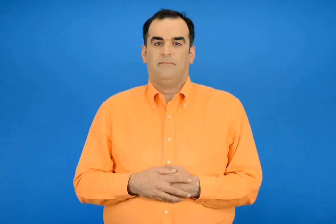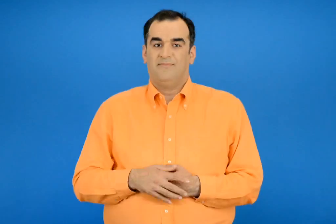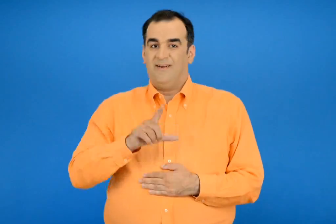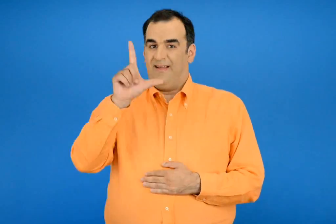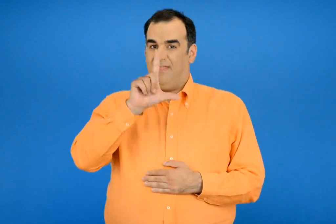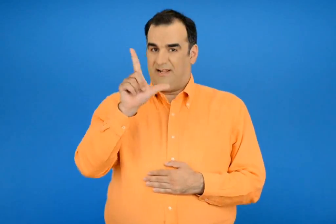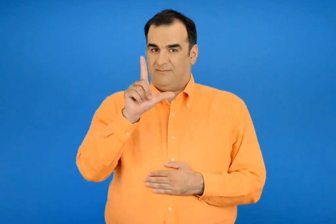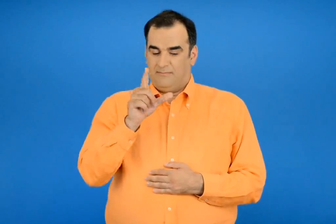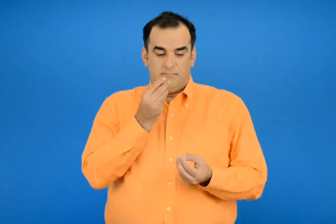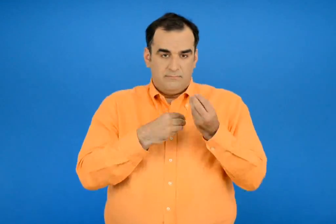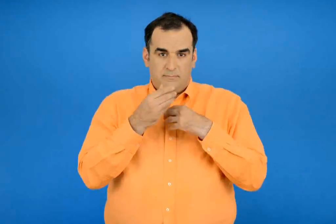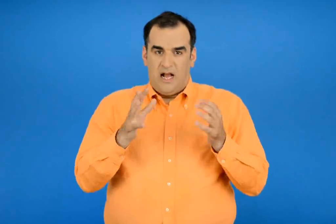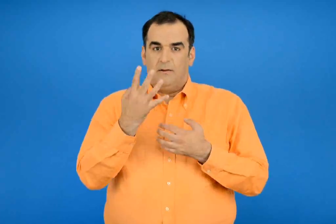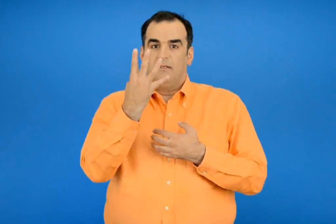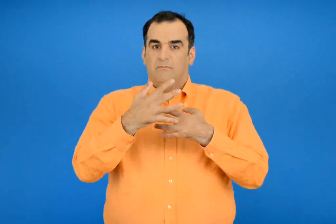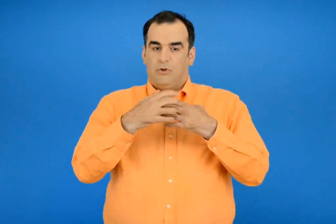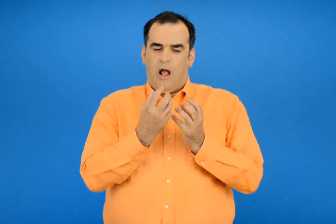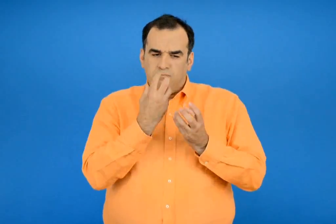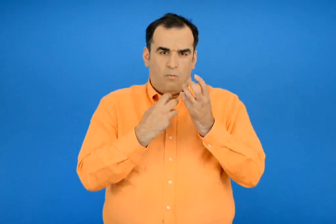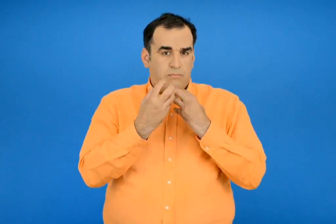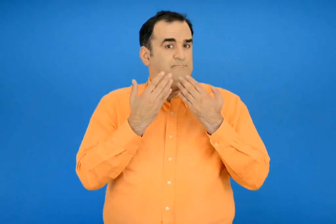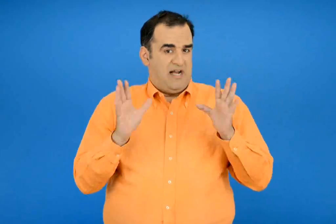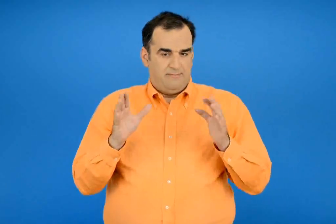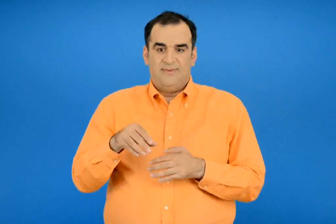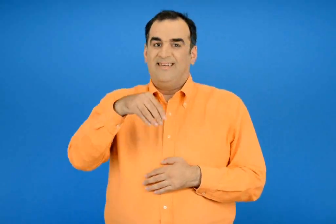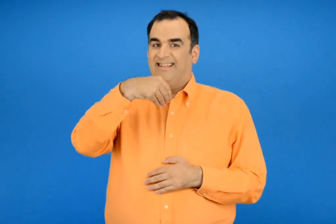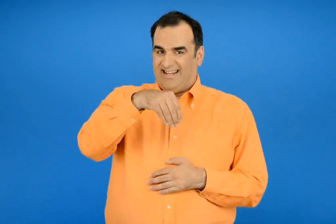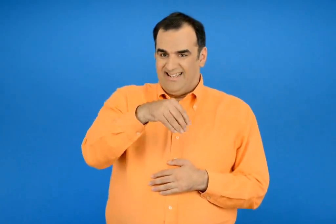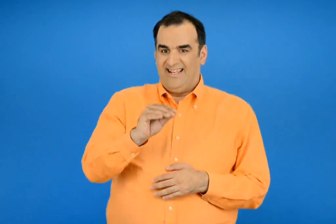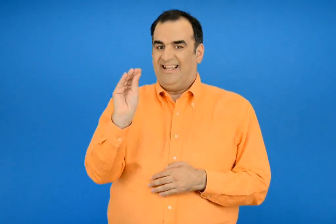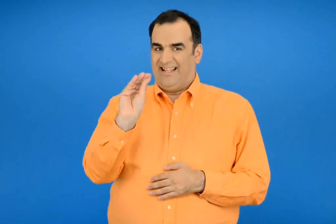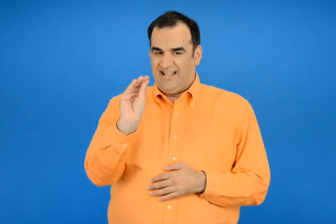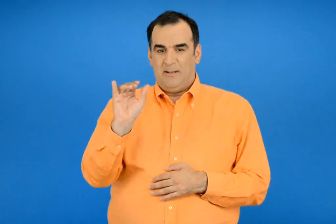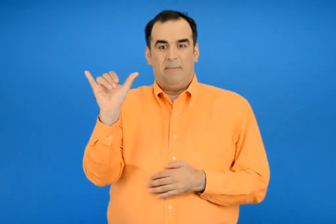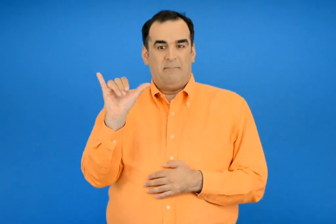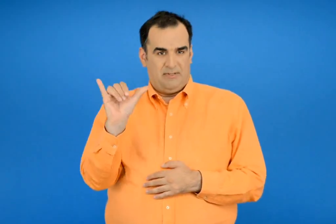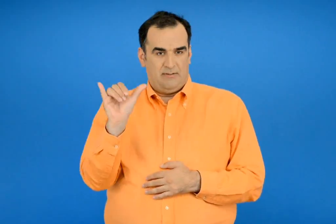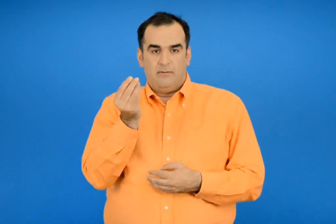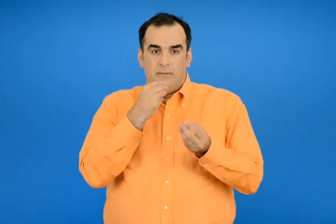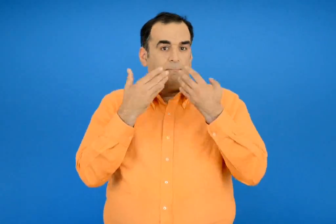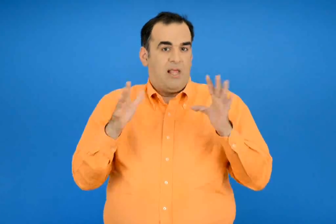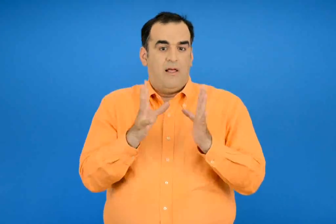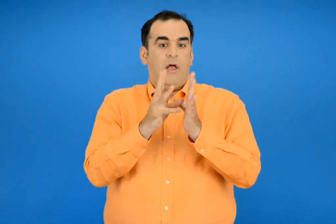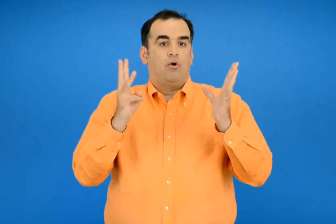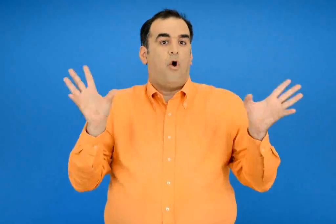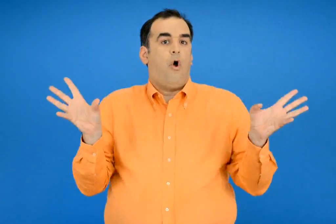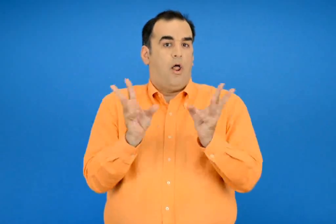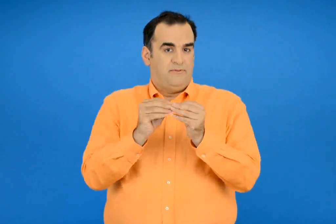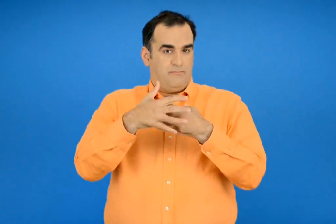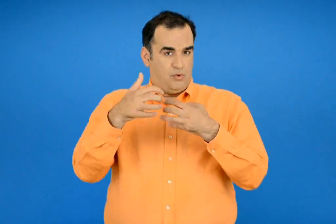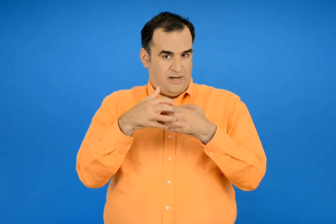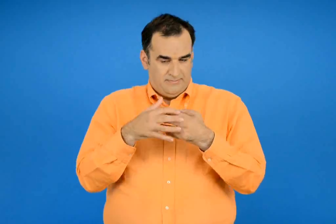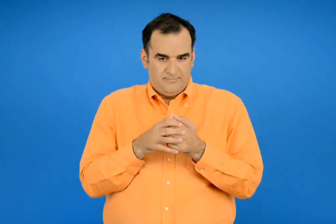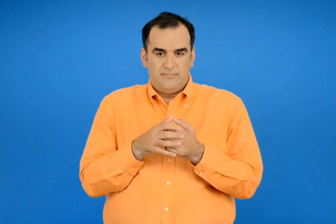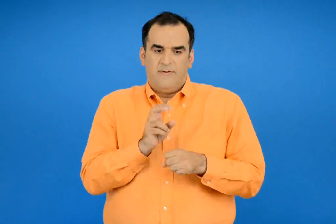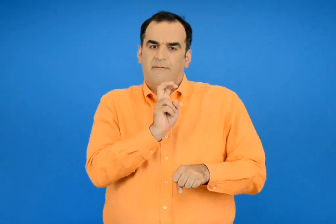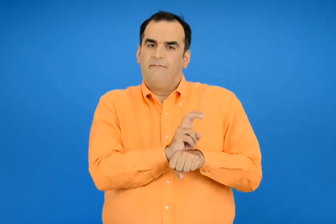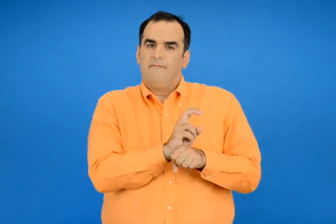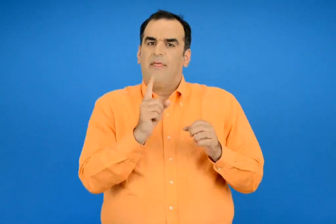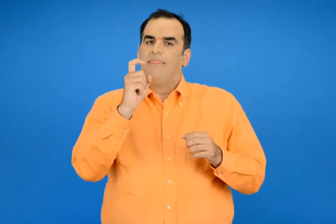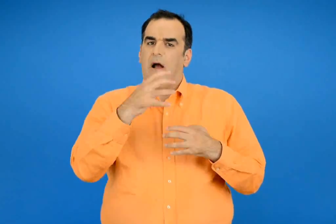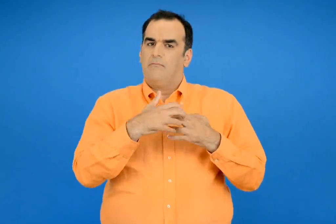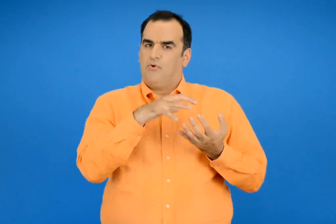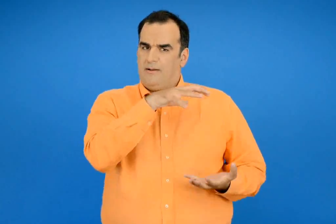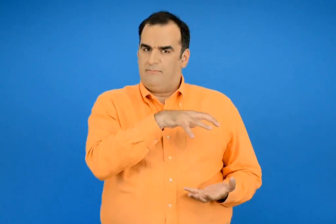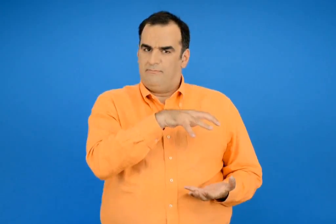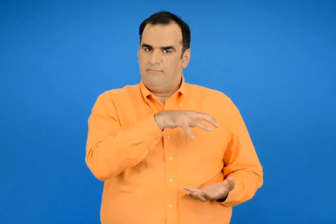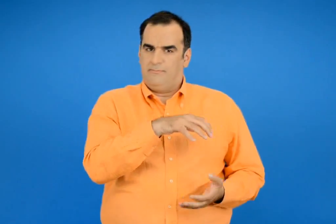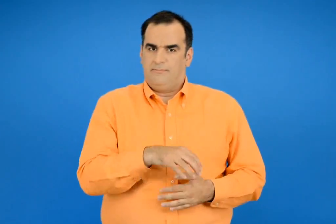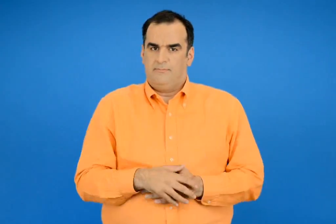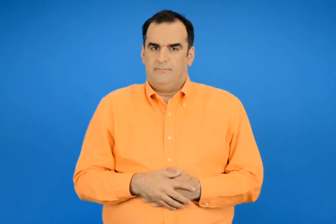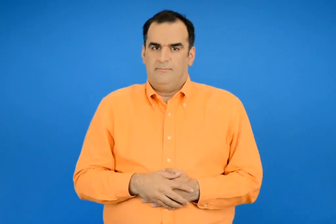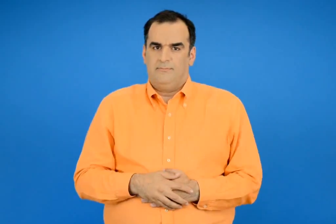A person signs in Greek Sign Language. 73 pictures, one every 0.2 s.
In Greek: φάγαμε 4 πορτοκαλιά τη δευτέρα την τρίτη την τετάρτη και την πέμπτη φάγαμε συνολικά 18 πορτοκαλιά έμειναν 10 πορτοκαλιά
